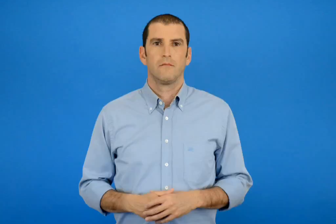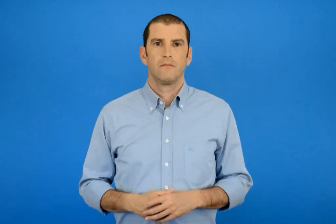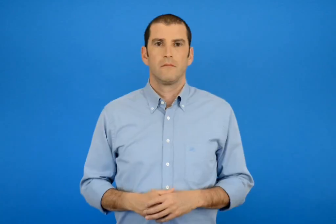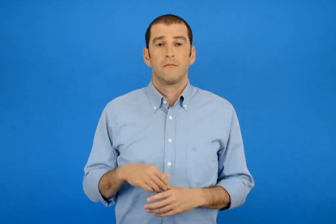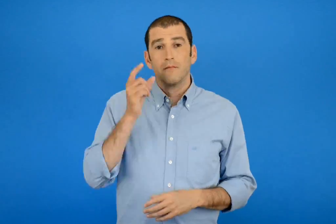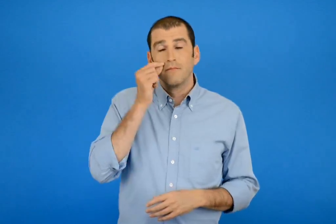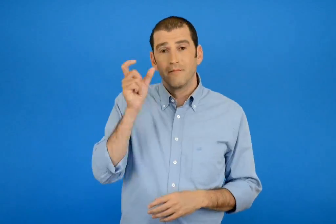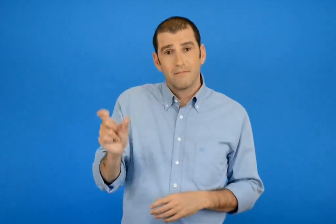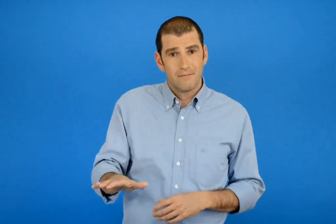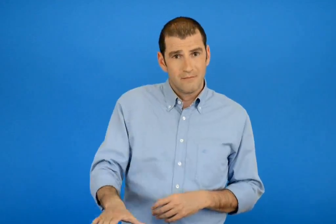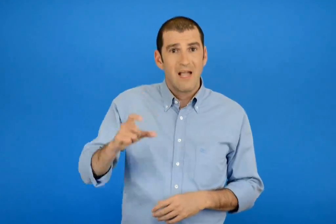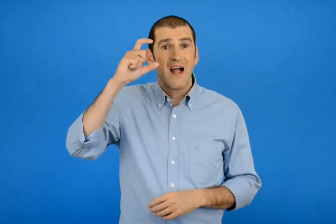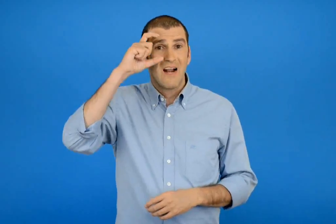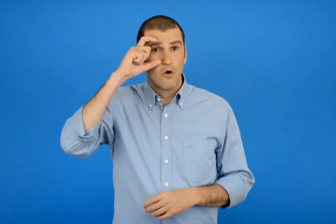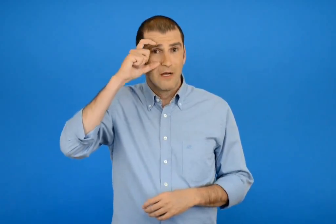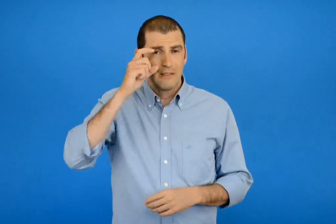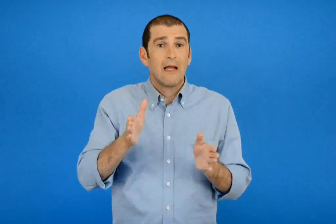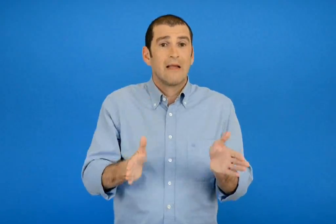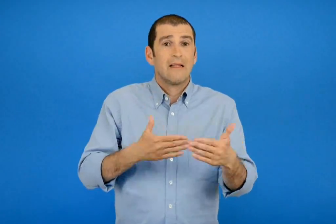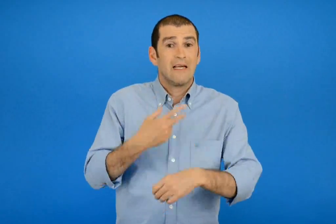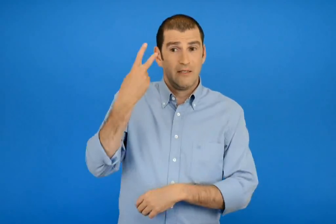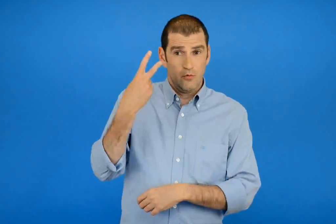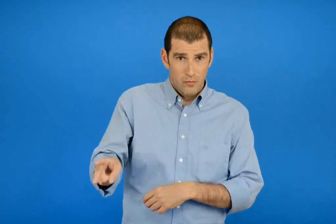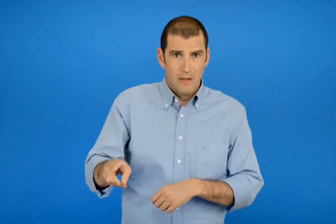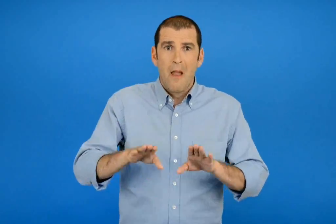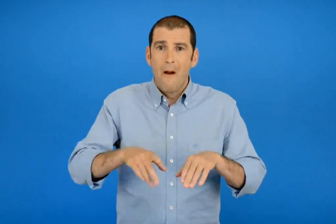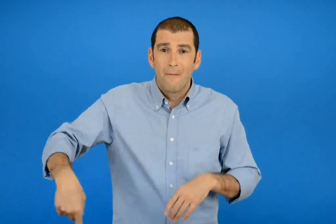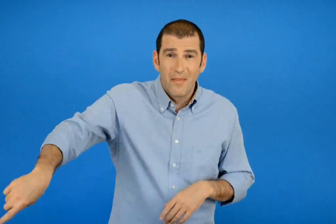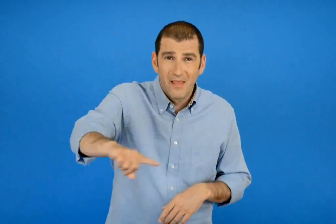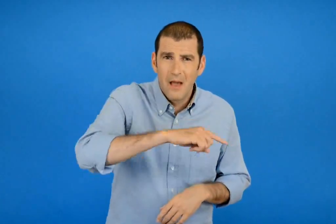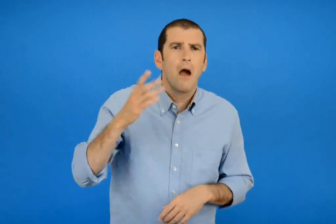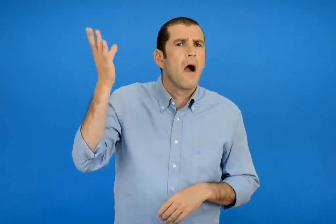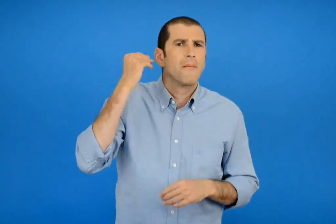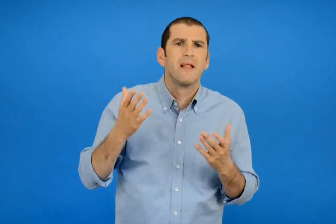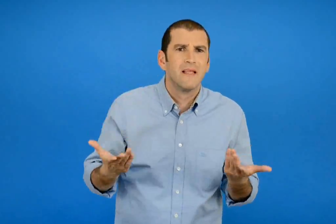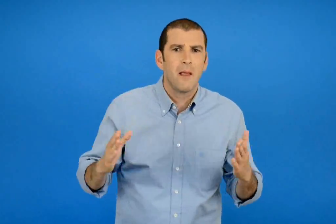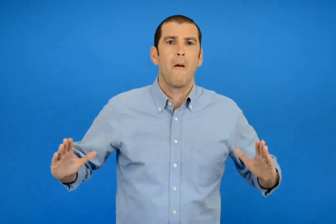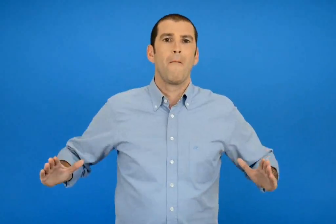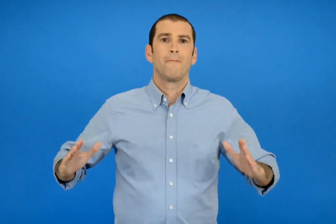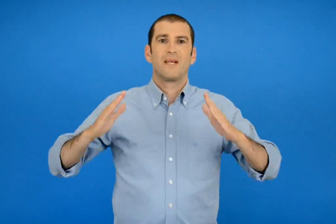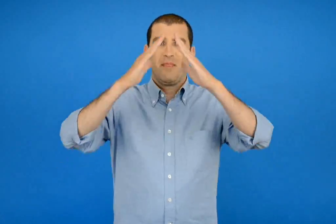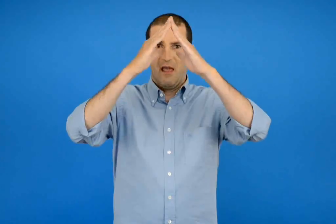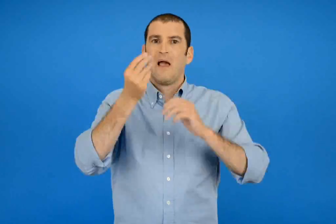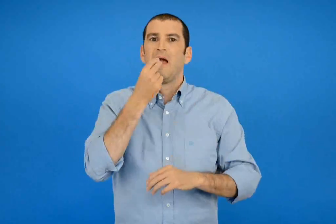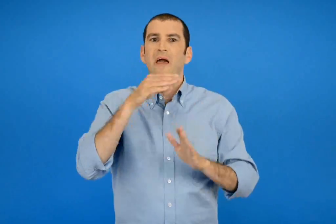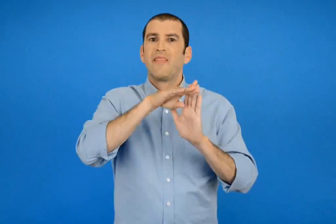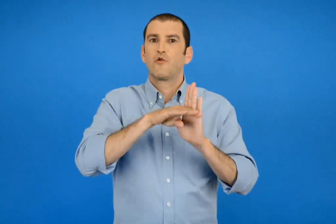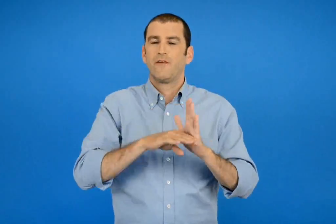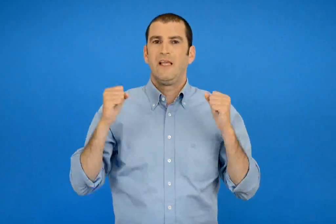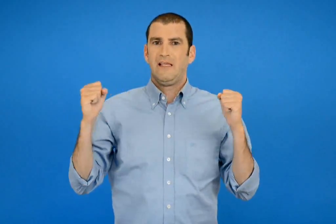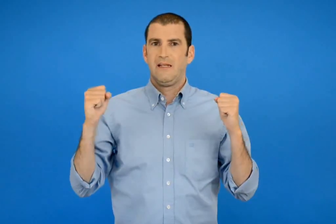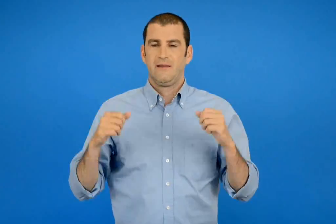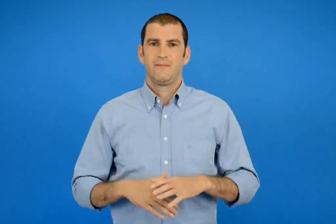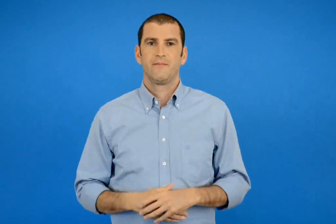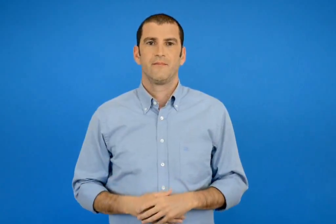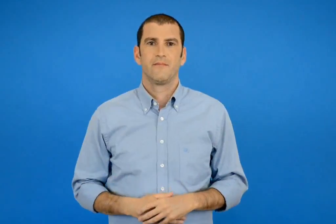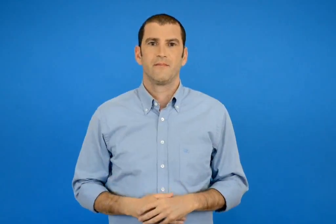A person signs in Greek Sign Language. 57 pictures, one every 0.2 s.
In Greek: στην τάξη του νικόλα τα παιδιά έμαθαν για την πυραμίδα της υγιεινής διατροφής
